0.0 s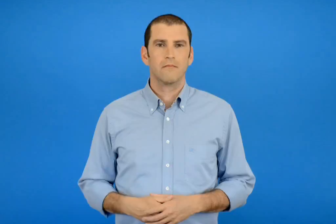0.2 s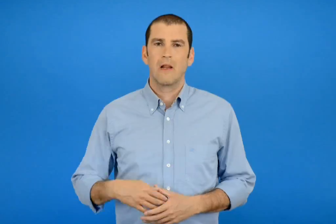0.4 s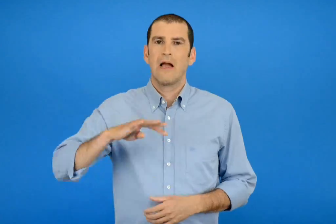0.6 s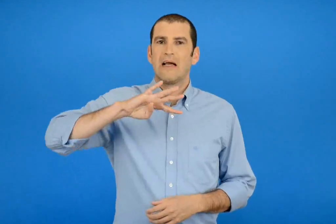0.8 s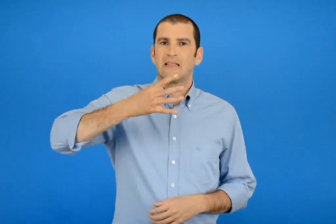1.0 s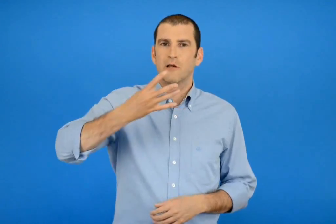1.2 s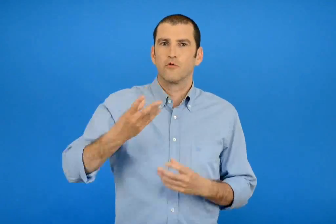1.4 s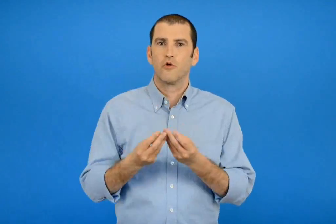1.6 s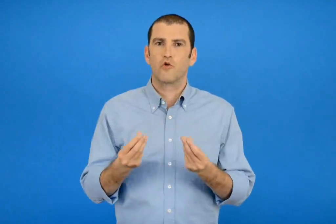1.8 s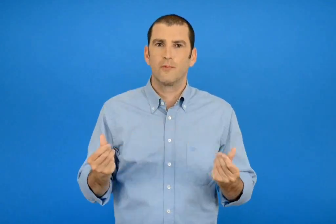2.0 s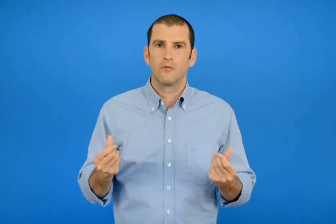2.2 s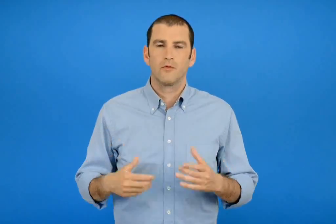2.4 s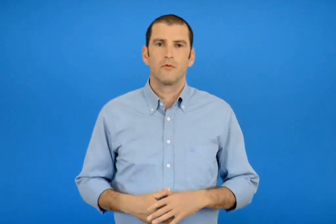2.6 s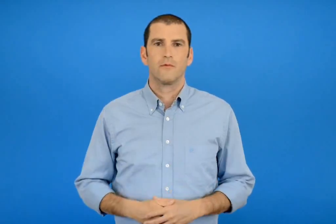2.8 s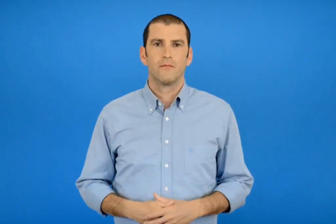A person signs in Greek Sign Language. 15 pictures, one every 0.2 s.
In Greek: 4ος τρόπος
